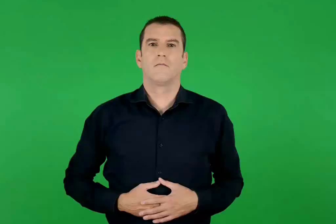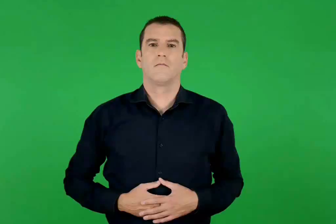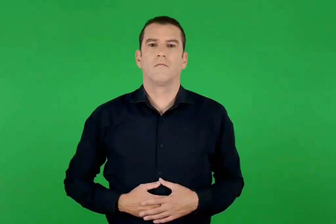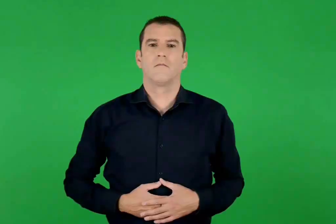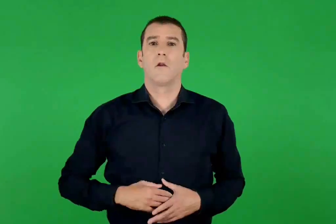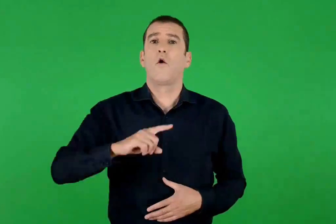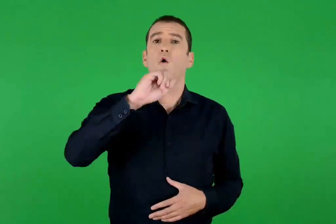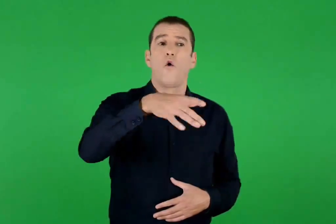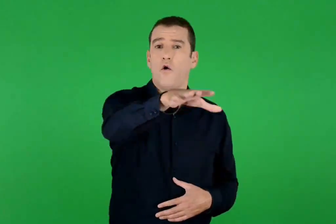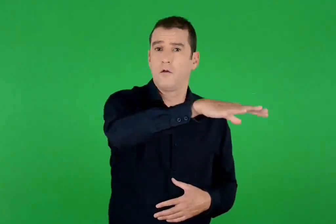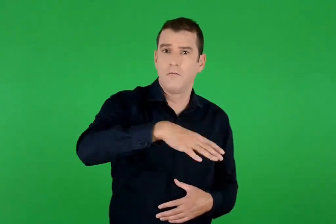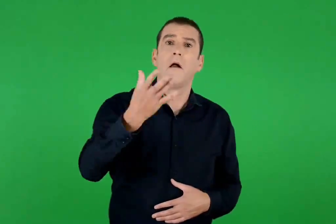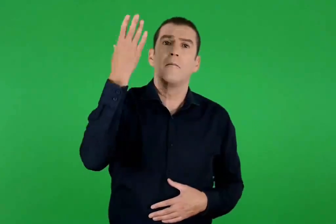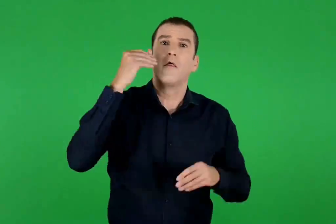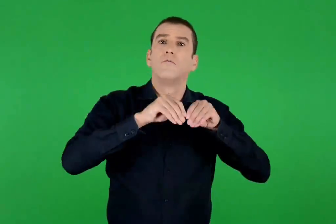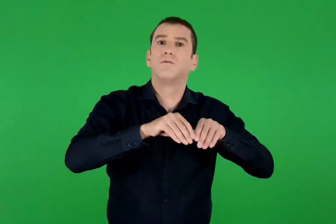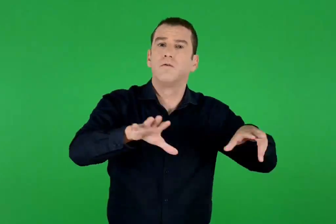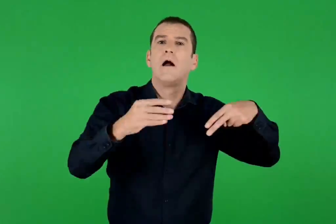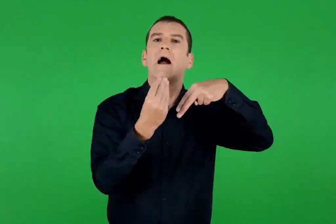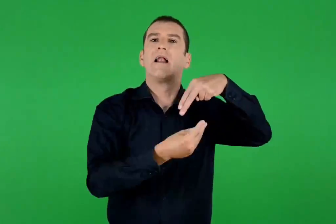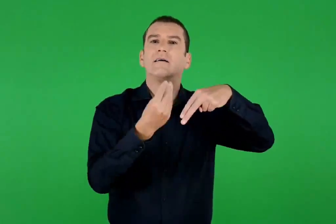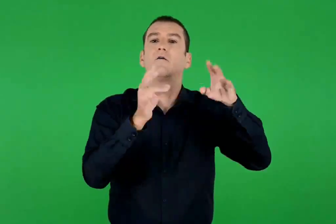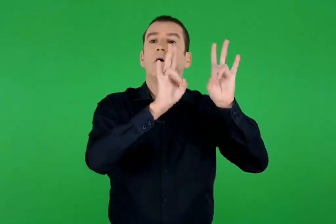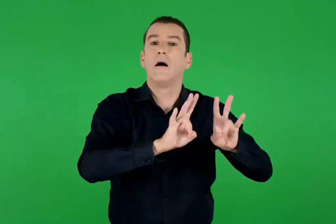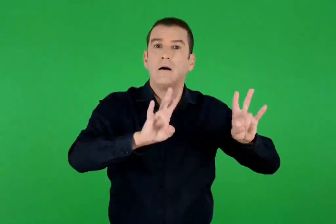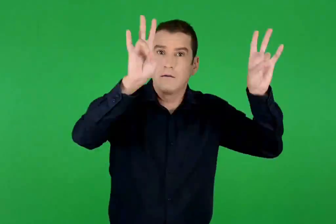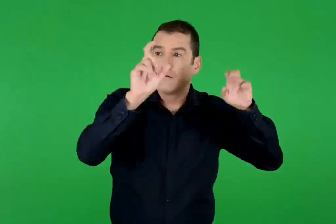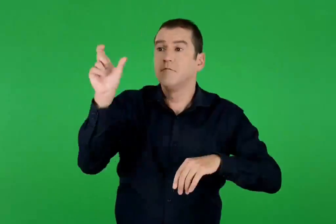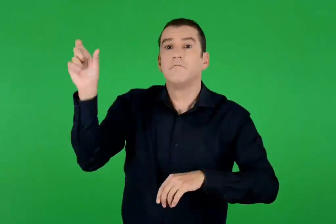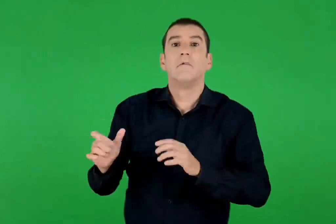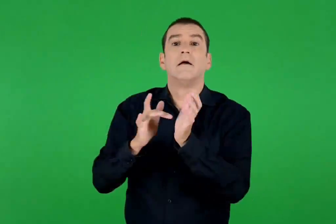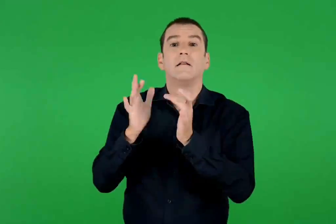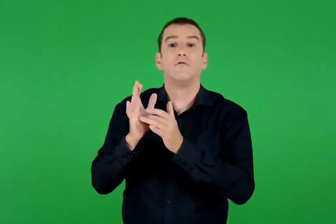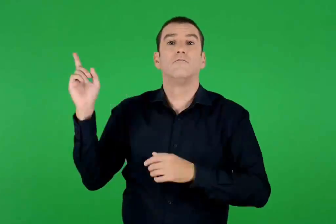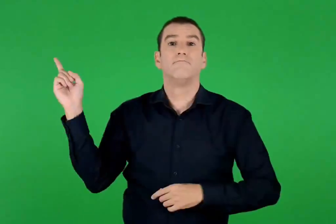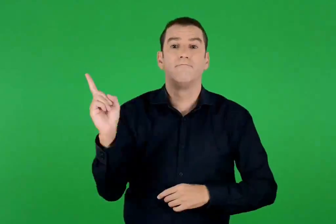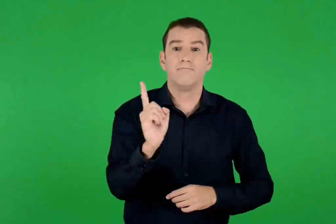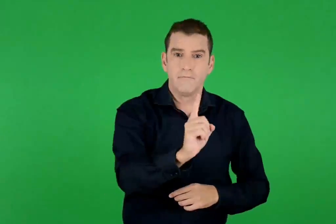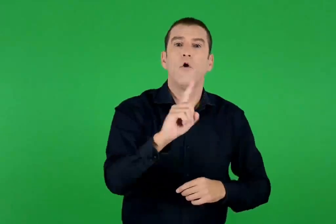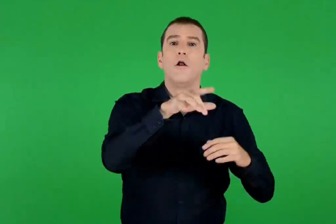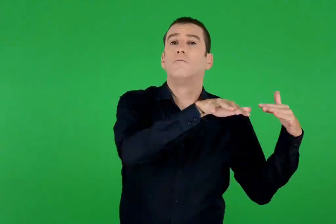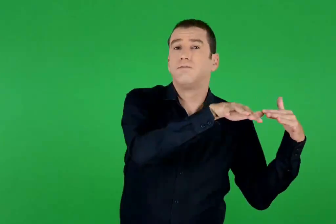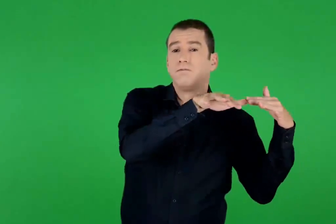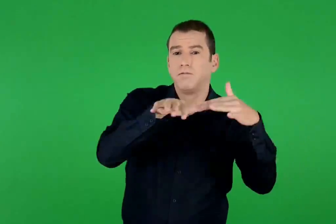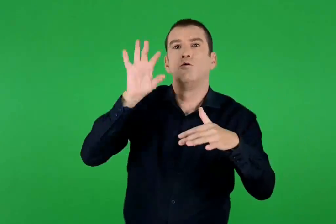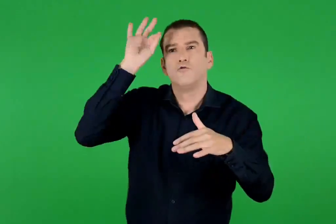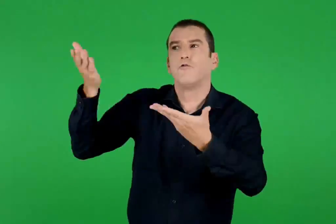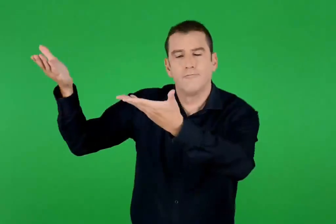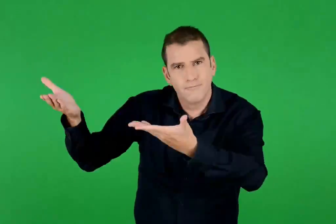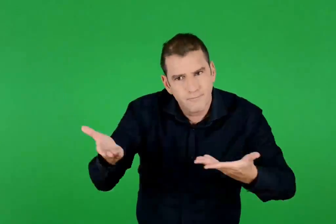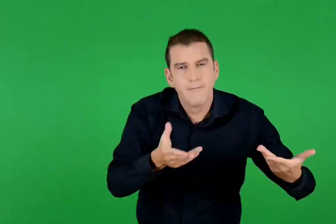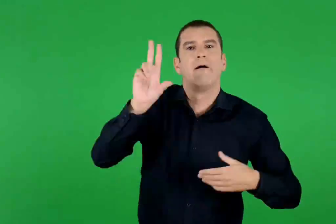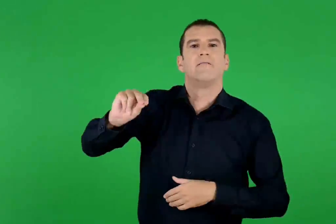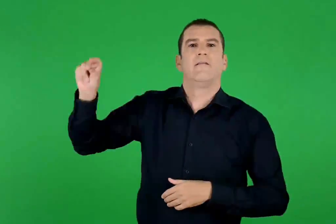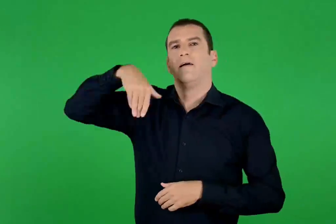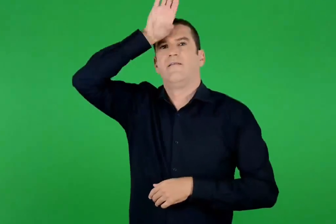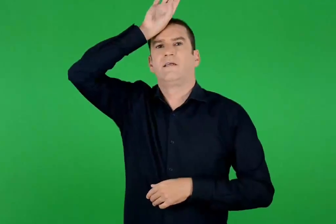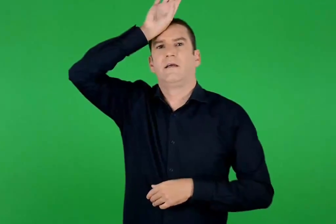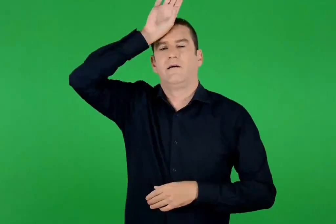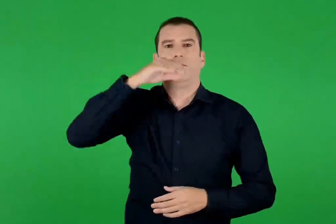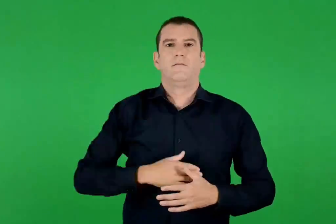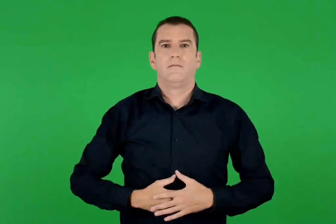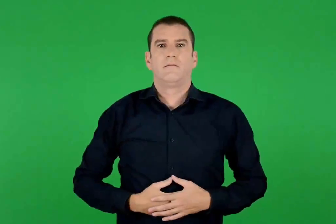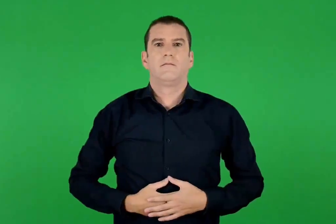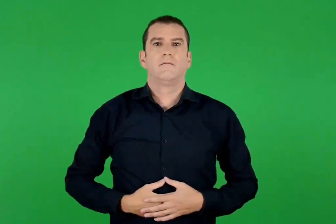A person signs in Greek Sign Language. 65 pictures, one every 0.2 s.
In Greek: είχαν όλοι μάθει για την ανάσταση του λαζάρου και για τον ερχομό του ιησού κι έτρεξαν να τον προϋπαντήσουν και να τον υποδεχτούν σαν βασιλιά
